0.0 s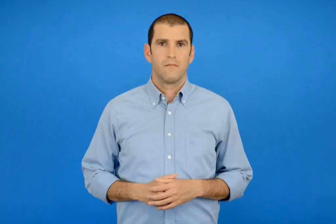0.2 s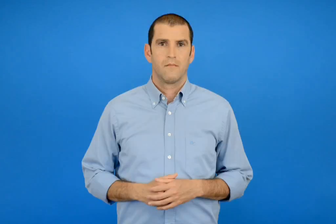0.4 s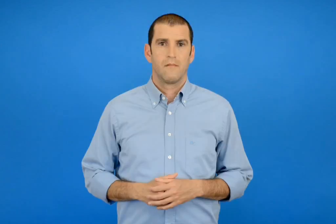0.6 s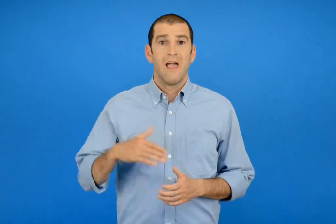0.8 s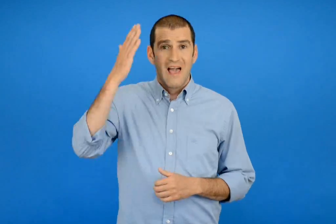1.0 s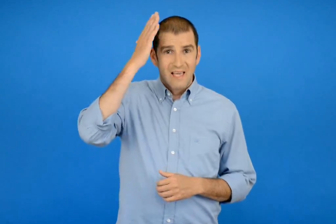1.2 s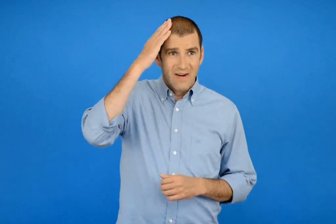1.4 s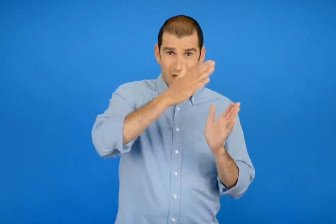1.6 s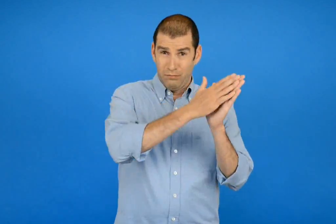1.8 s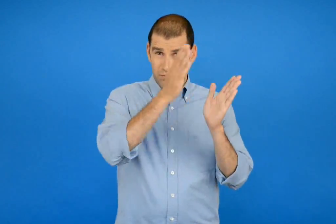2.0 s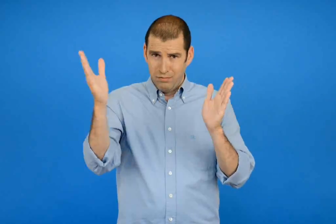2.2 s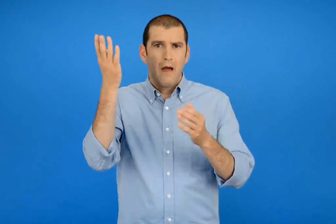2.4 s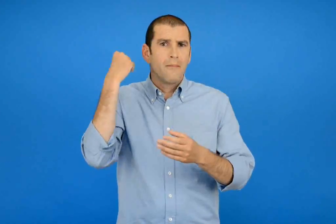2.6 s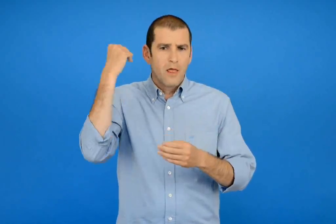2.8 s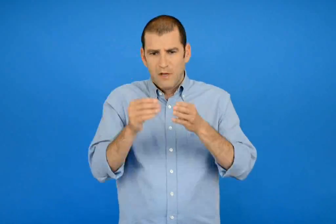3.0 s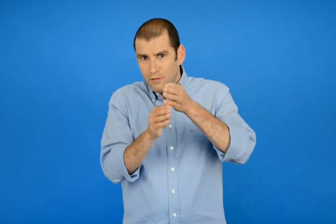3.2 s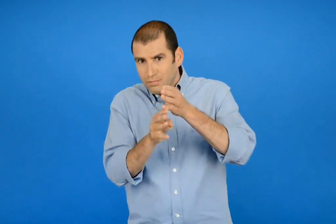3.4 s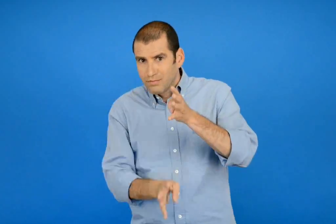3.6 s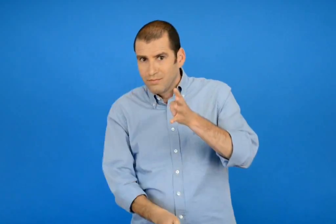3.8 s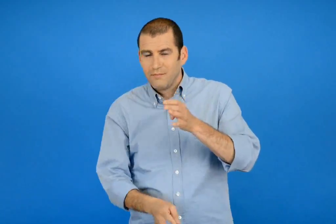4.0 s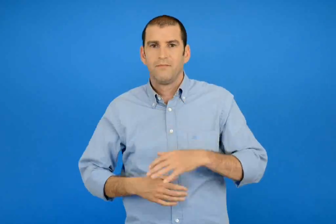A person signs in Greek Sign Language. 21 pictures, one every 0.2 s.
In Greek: στα κεφάλαια αυτά θα μάθουμε
